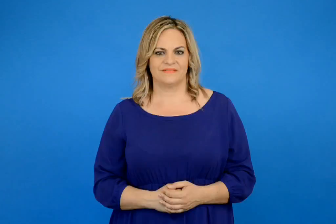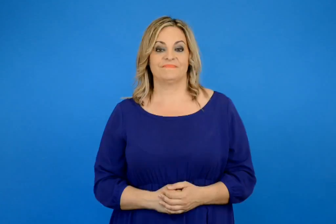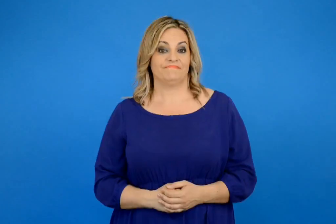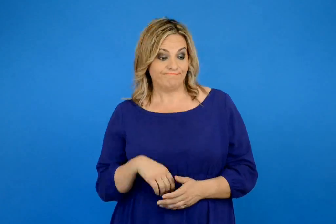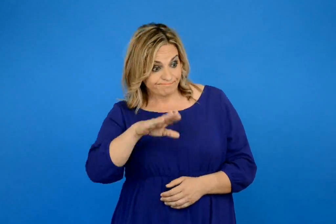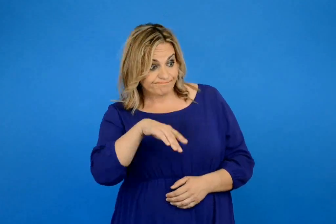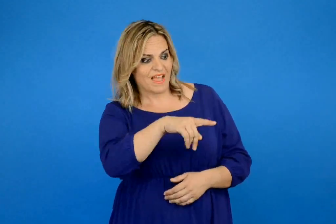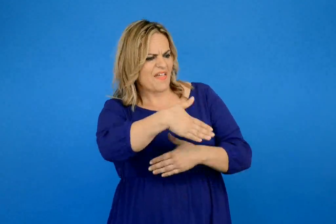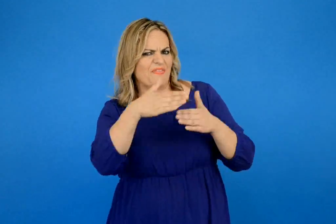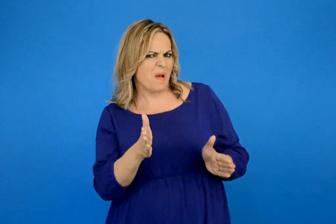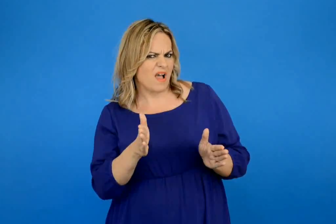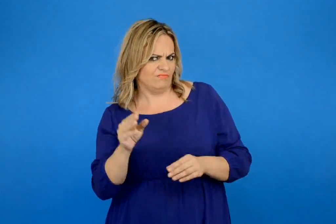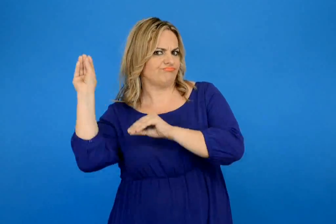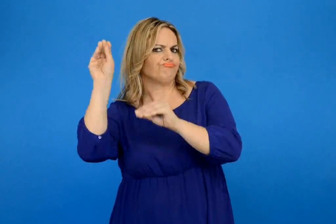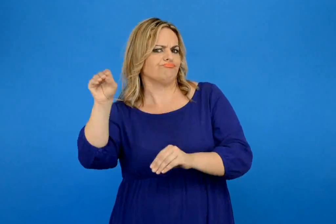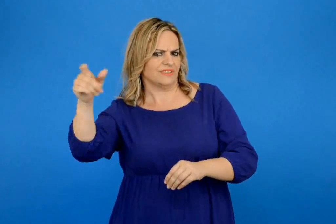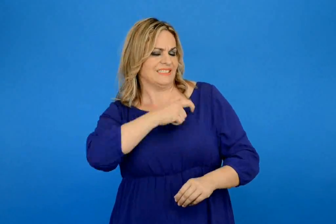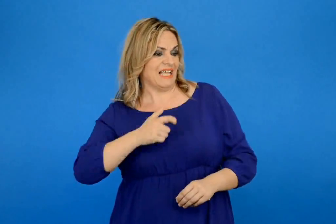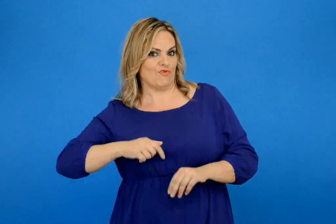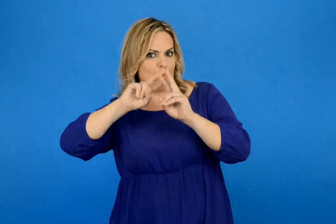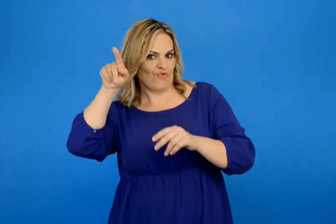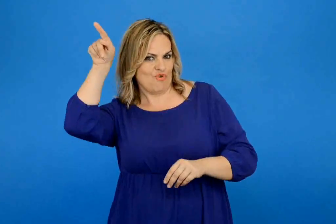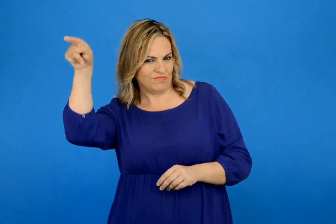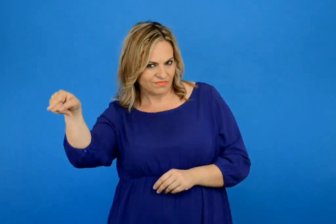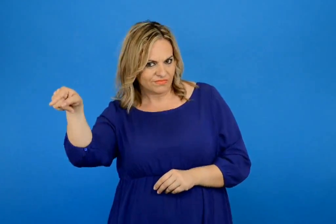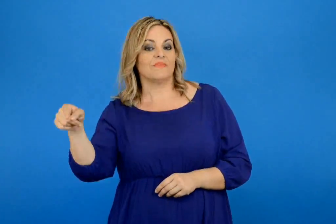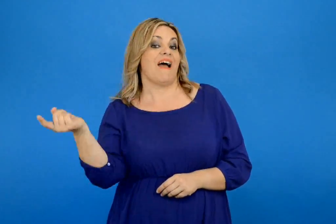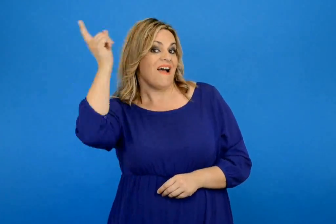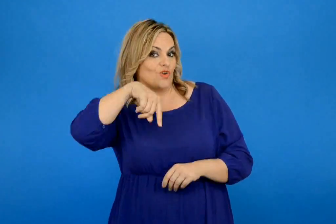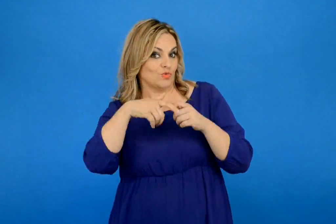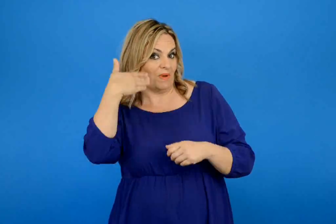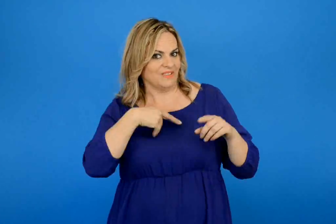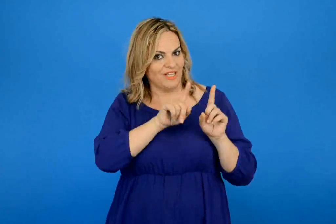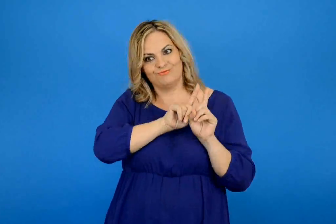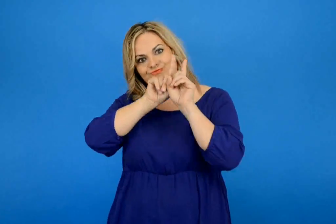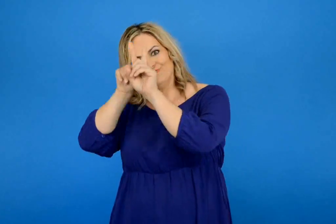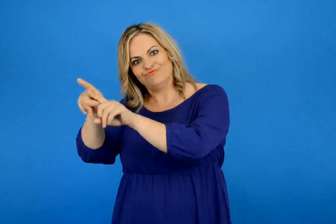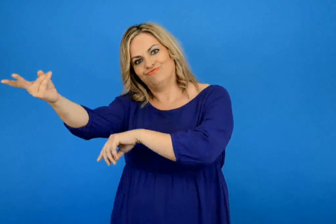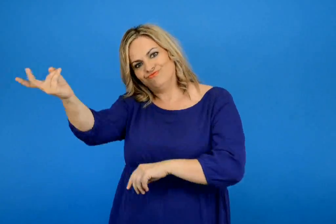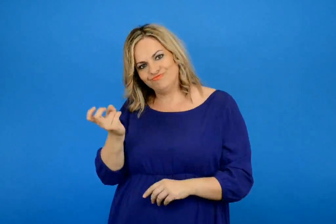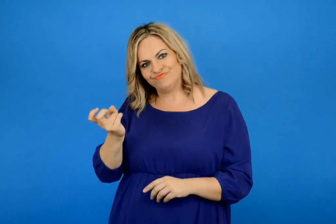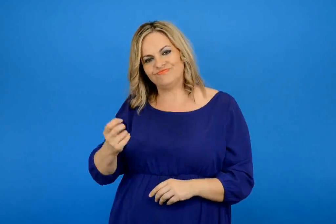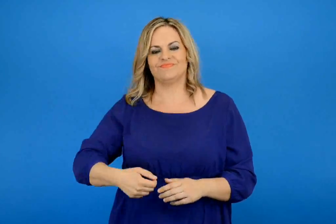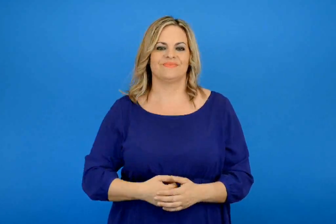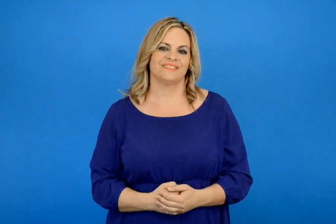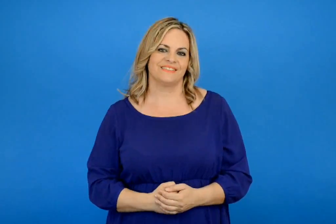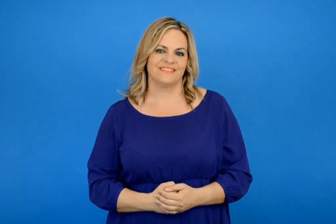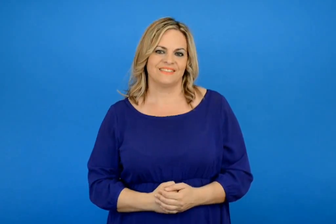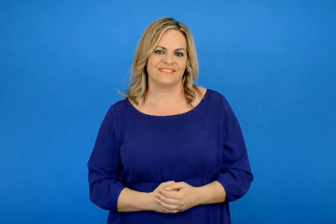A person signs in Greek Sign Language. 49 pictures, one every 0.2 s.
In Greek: έχει έρθει ένα δέμα στο ταχυδρομείο για σένα αύριο μετα το σχολείο θα πάμε να το πάρουμε
